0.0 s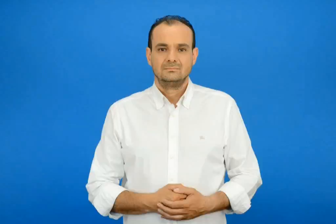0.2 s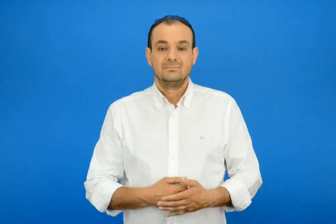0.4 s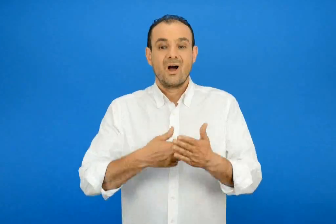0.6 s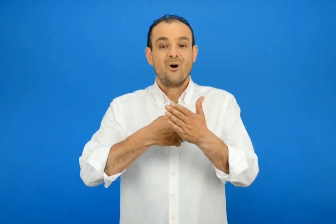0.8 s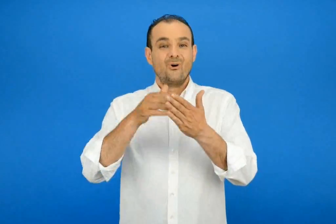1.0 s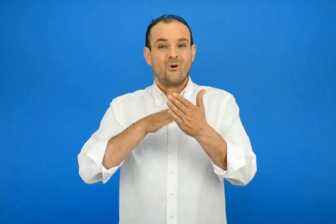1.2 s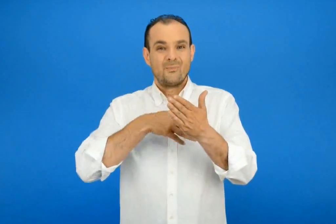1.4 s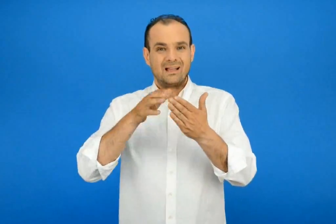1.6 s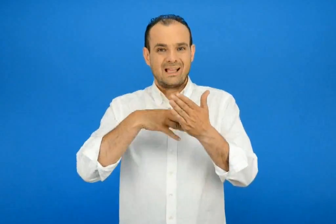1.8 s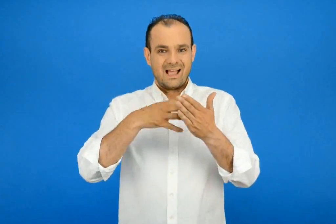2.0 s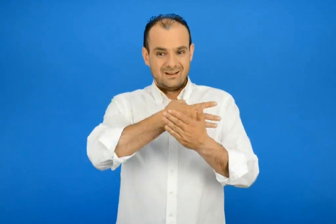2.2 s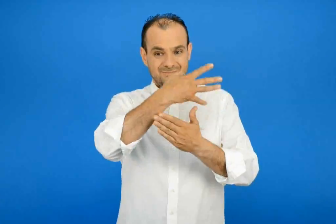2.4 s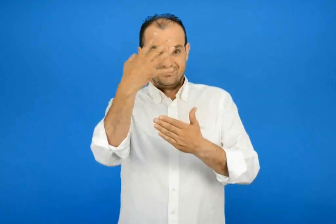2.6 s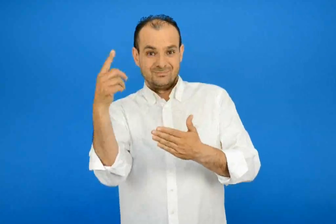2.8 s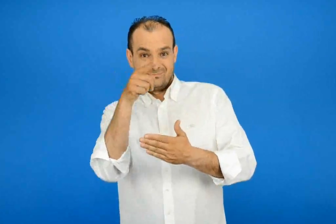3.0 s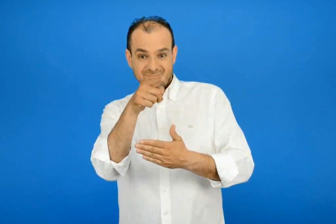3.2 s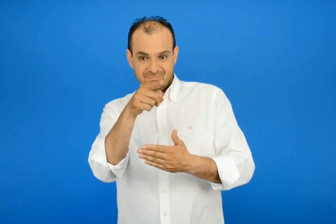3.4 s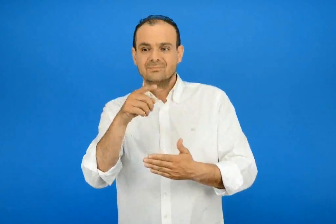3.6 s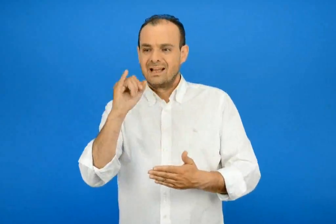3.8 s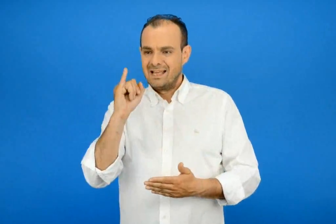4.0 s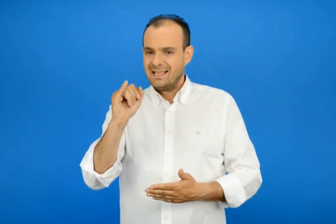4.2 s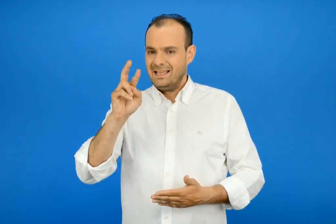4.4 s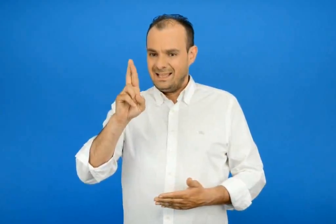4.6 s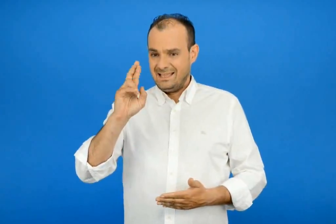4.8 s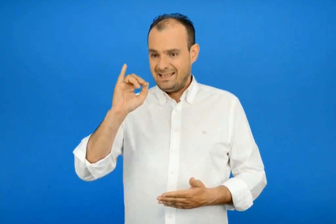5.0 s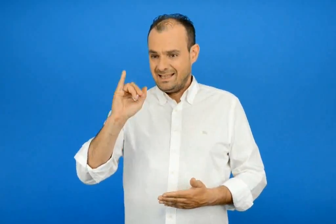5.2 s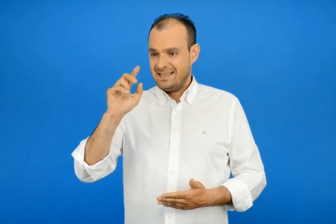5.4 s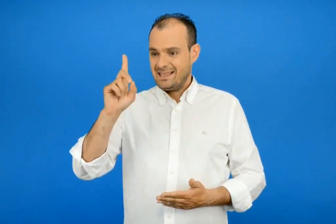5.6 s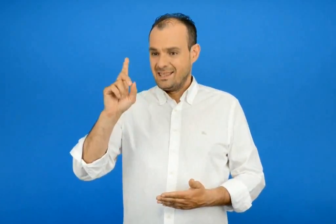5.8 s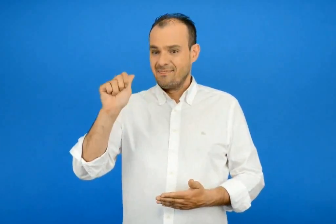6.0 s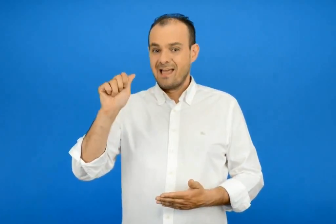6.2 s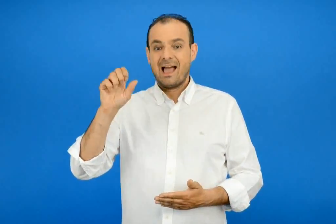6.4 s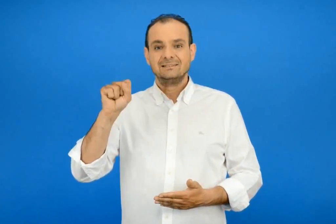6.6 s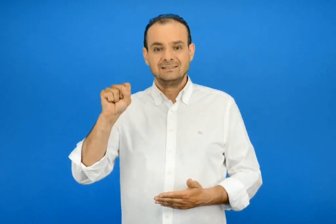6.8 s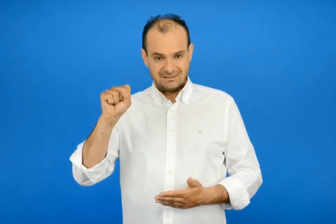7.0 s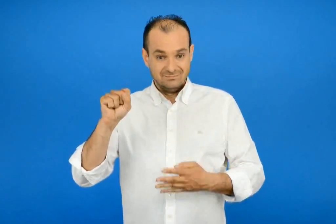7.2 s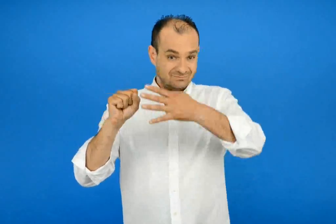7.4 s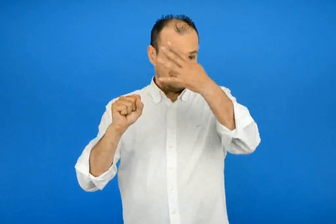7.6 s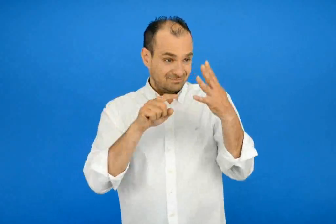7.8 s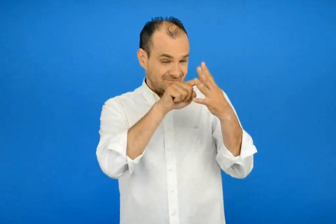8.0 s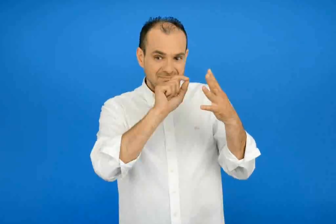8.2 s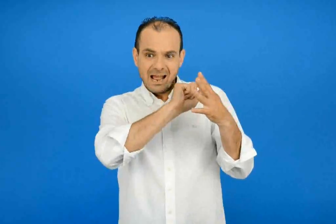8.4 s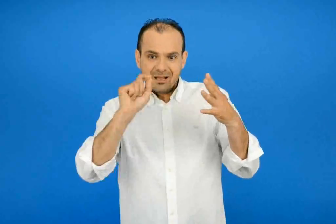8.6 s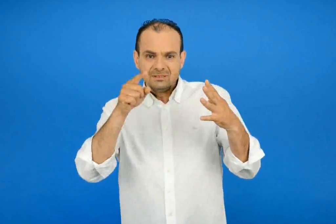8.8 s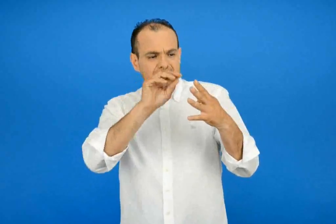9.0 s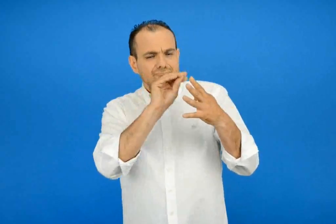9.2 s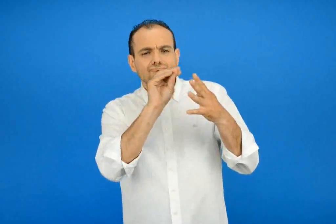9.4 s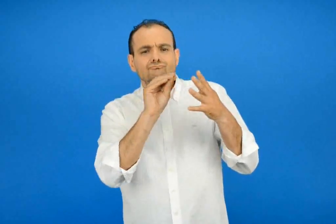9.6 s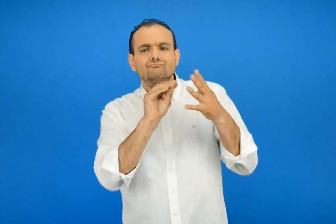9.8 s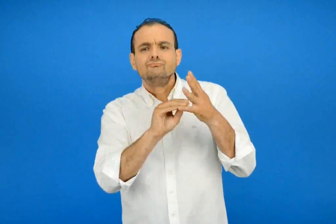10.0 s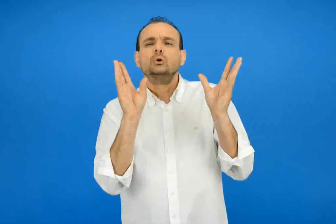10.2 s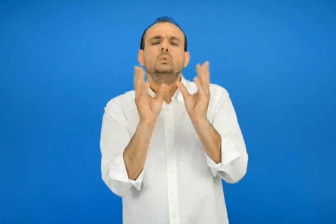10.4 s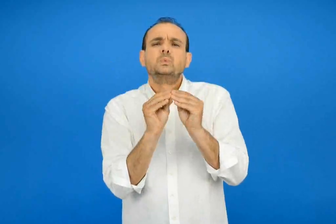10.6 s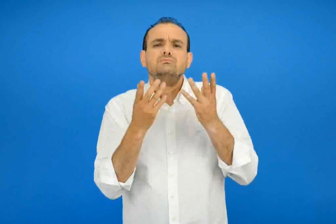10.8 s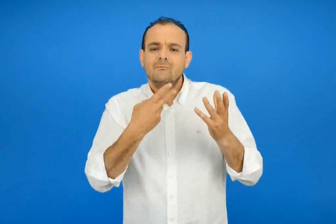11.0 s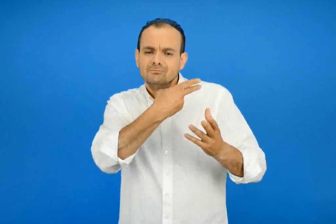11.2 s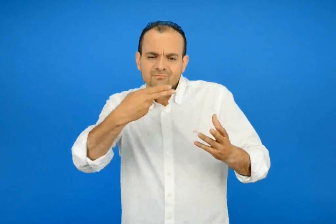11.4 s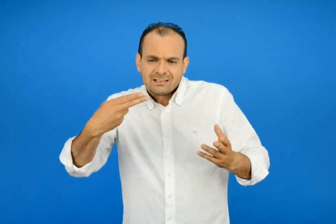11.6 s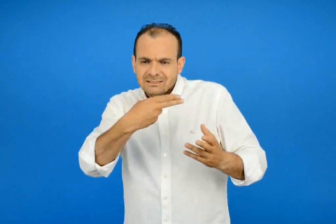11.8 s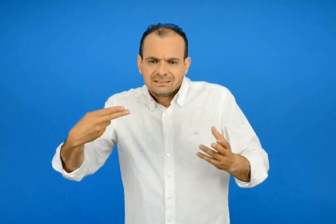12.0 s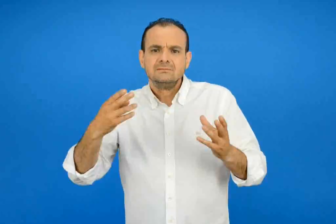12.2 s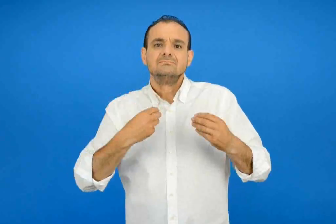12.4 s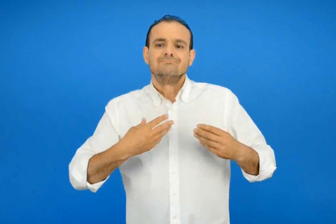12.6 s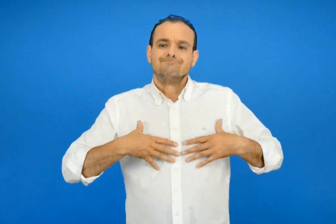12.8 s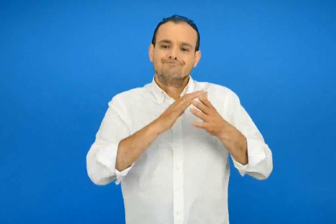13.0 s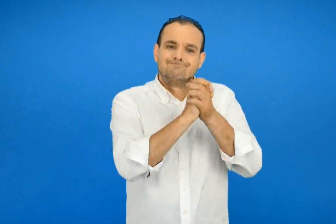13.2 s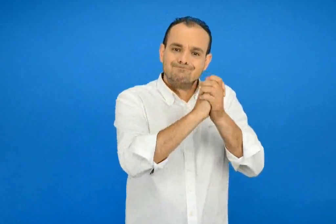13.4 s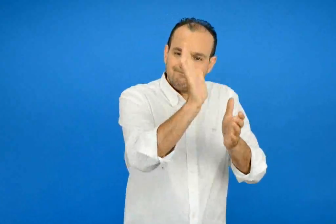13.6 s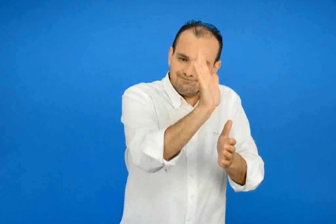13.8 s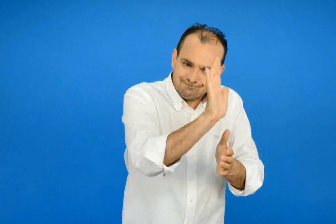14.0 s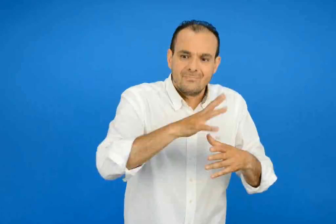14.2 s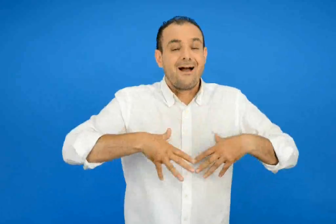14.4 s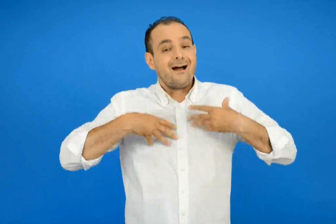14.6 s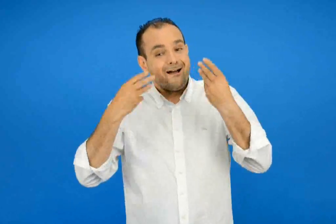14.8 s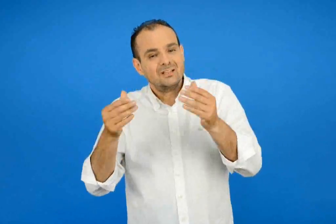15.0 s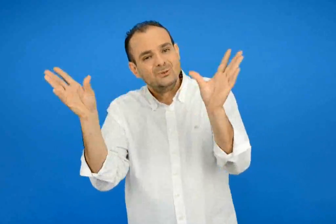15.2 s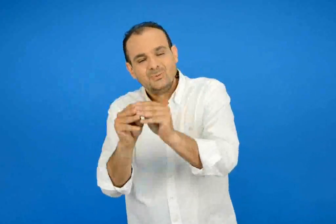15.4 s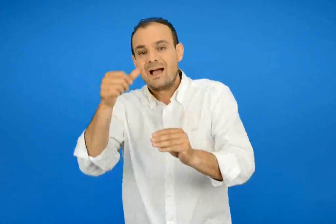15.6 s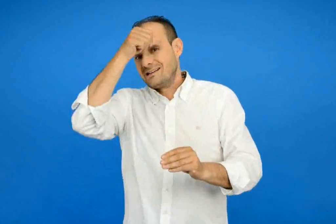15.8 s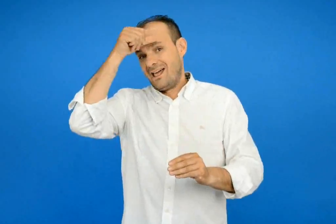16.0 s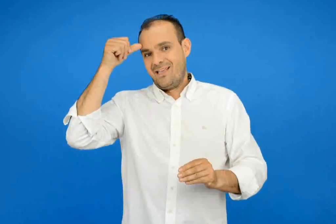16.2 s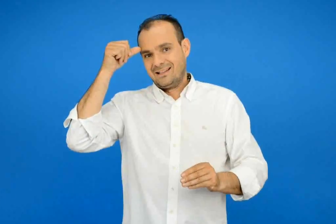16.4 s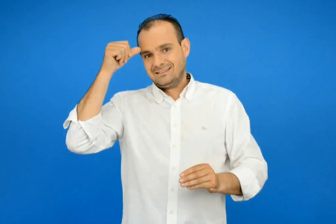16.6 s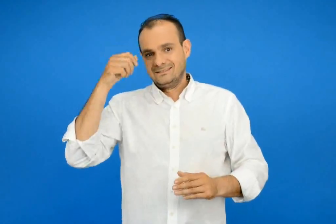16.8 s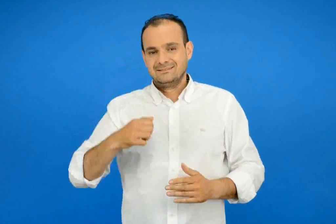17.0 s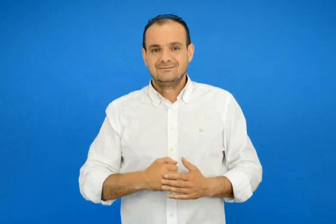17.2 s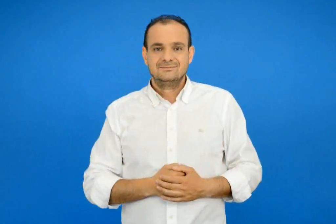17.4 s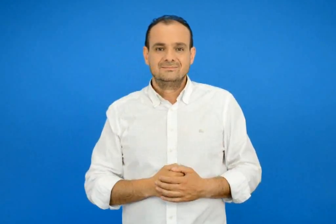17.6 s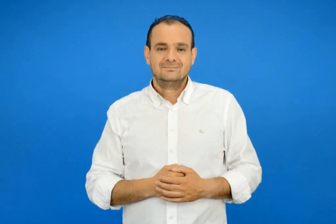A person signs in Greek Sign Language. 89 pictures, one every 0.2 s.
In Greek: με τα χρώματα της ίριδας γράψτε πάνω στα τόξα αποχαιρετιστήριες φράσεις και ευχές για το καλοκαίρι
